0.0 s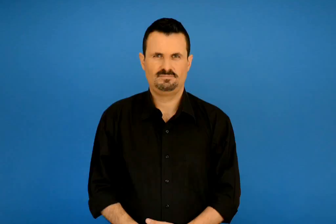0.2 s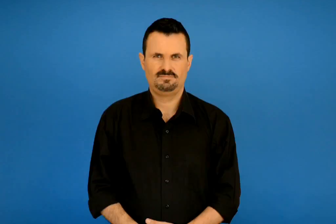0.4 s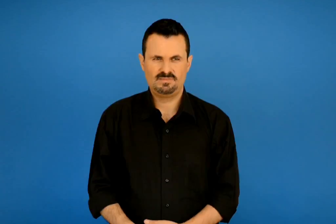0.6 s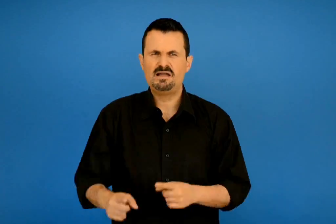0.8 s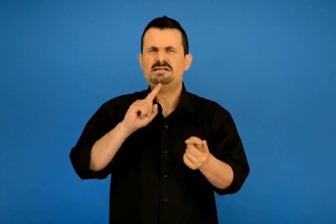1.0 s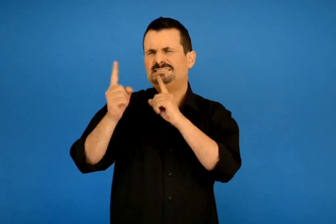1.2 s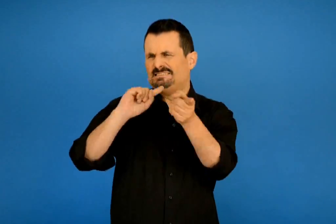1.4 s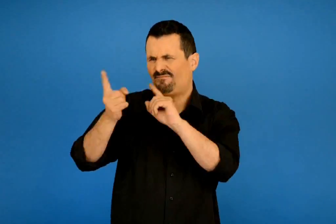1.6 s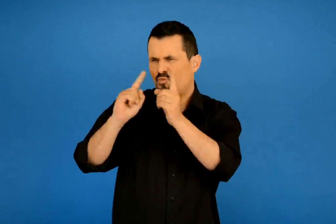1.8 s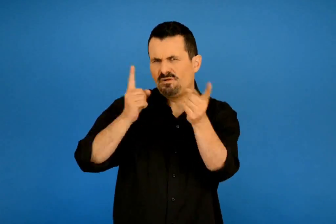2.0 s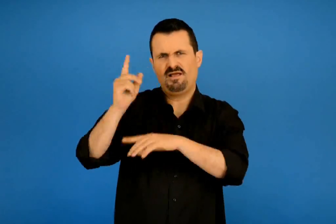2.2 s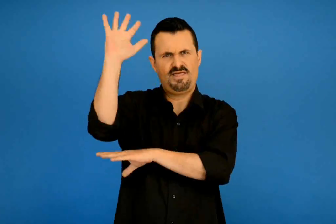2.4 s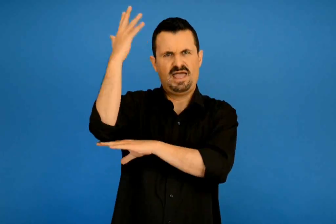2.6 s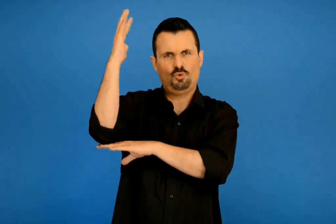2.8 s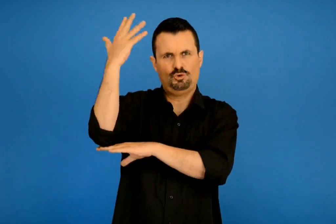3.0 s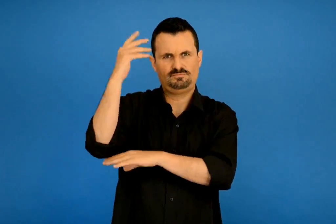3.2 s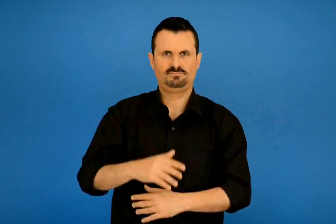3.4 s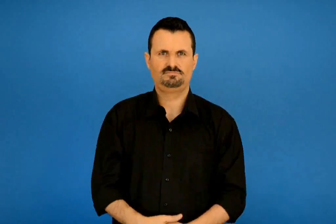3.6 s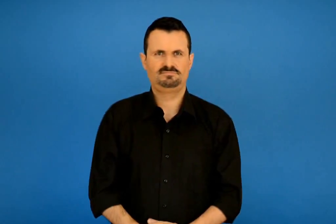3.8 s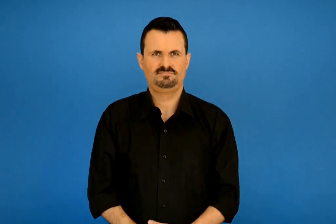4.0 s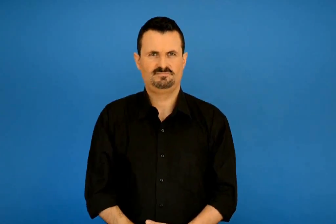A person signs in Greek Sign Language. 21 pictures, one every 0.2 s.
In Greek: συμφωνία με ένα δέντρο
